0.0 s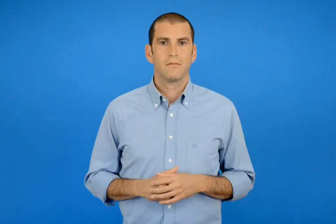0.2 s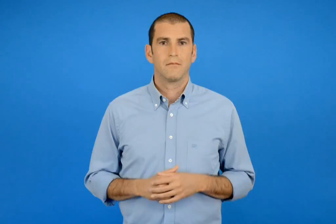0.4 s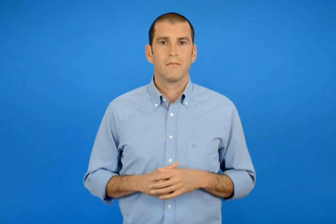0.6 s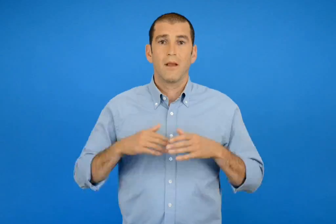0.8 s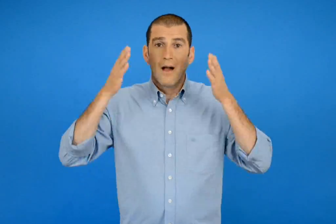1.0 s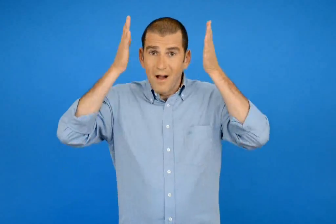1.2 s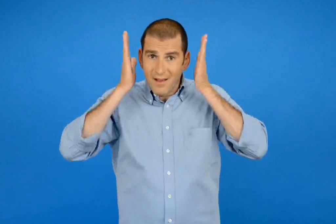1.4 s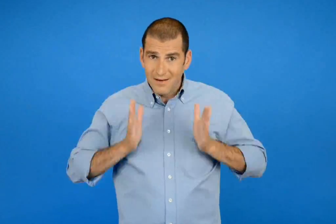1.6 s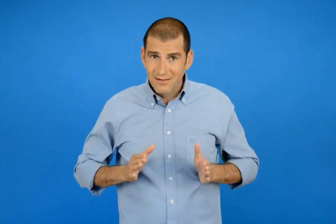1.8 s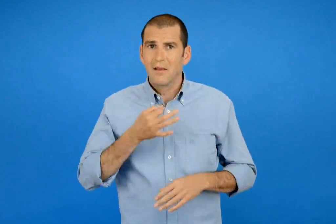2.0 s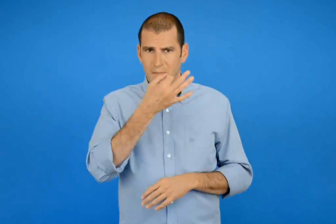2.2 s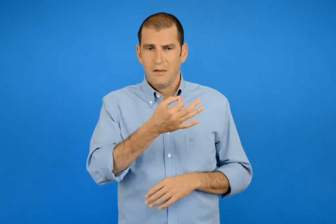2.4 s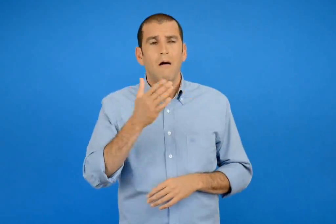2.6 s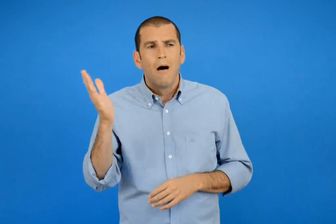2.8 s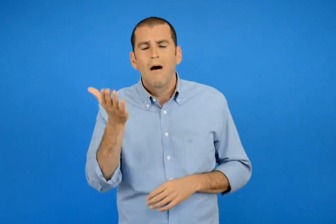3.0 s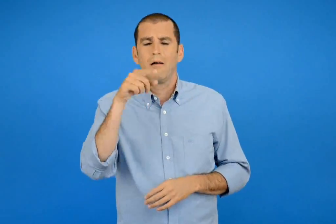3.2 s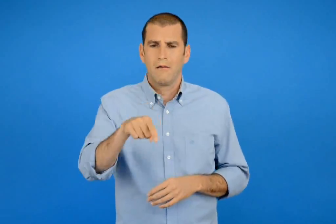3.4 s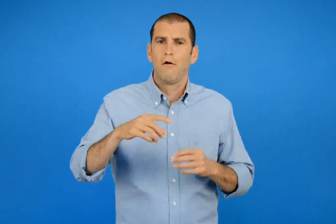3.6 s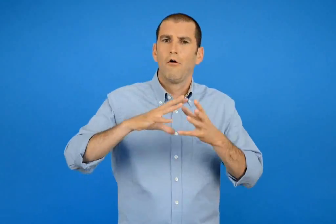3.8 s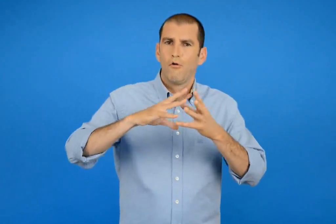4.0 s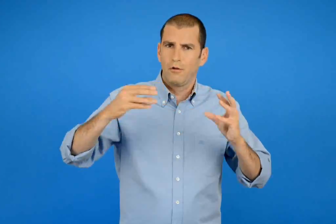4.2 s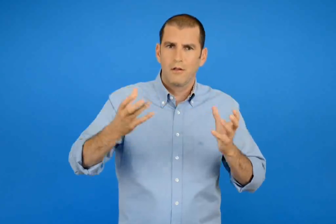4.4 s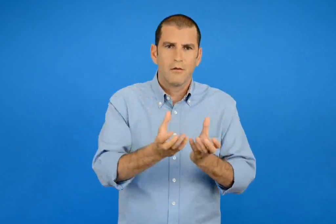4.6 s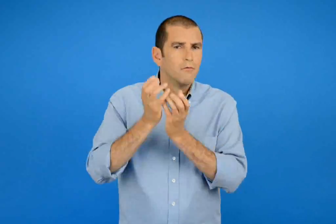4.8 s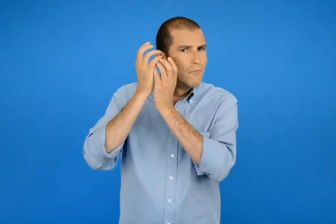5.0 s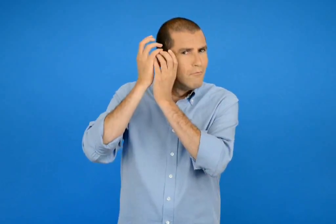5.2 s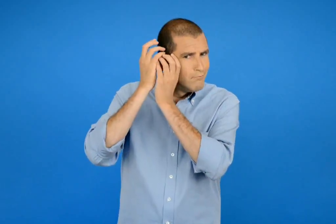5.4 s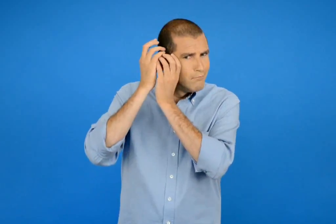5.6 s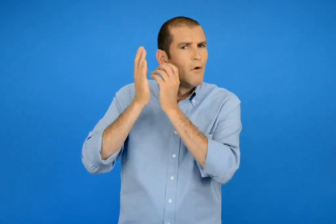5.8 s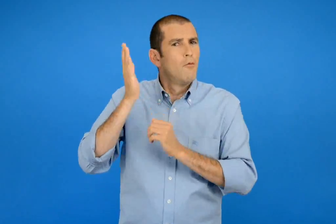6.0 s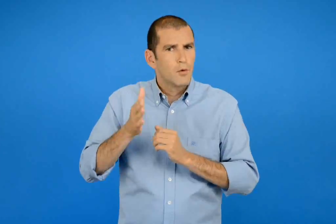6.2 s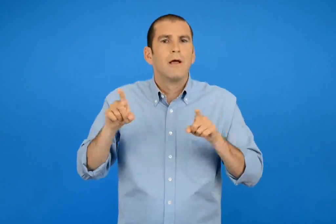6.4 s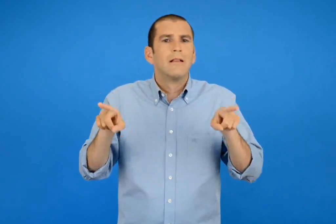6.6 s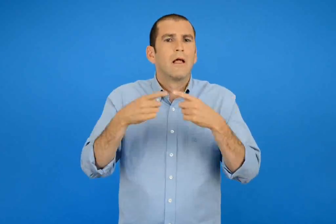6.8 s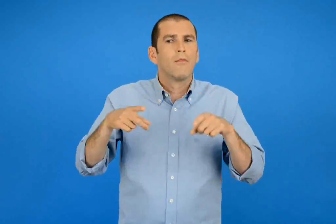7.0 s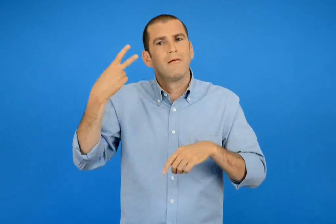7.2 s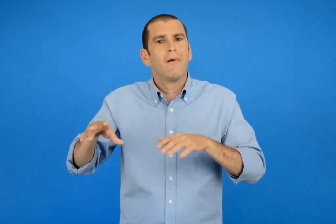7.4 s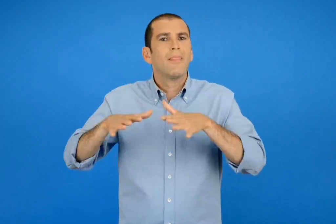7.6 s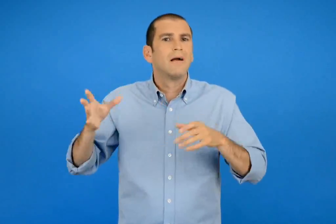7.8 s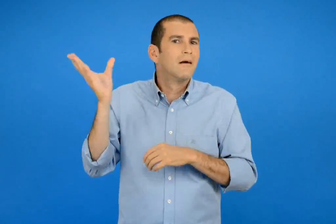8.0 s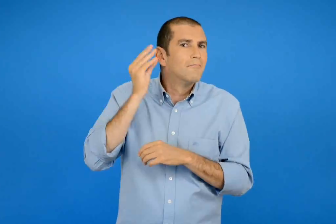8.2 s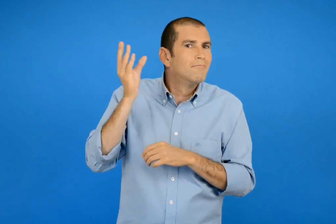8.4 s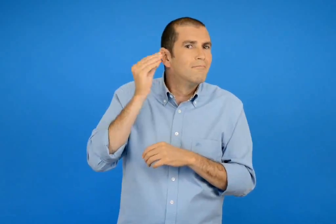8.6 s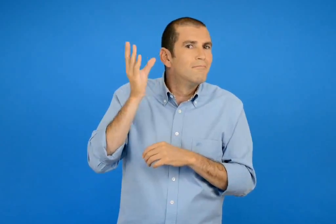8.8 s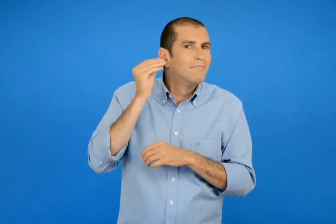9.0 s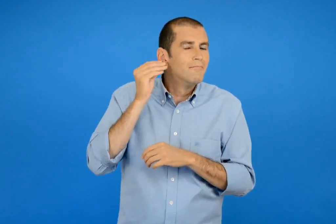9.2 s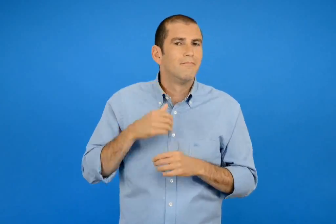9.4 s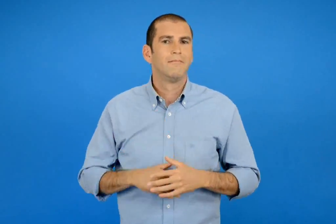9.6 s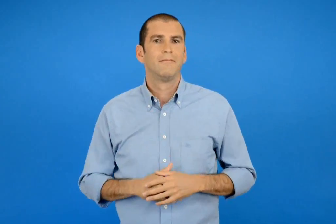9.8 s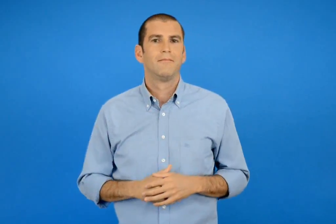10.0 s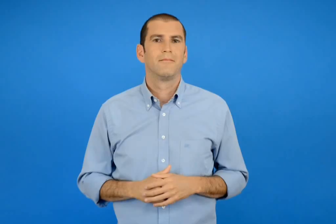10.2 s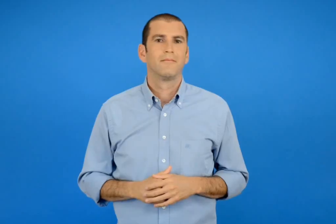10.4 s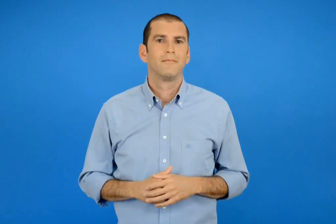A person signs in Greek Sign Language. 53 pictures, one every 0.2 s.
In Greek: αν βάλουμε το κοχύλι στο αυτί μας μπορούμε να ακούσουμε το τραγούδι της θάλασσας είπε η αγγελική
